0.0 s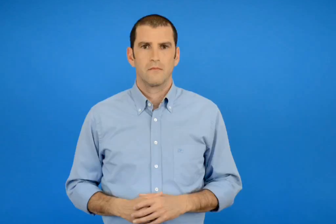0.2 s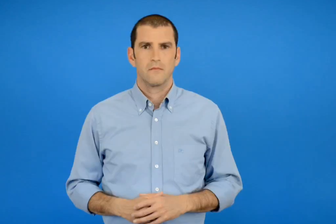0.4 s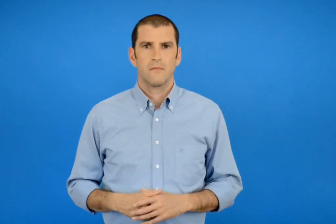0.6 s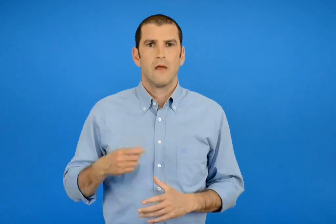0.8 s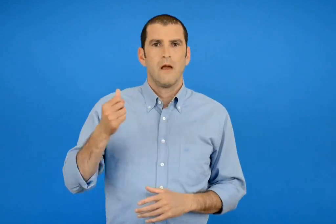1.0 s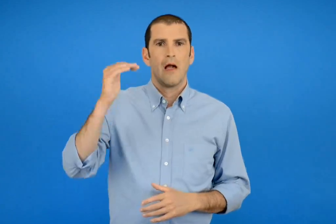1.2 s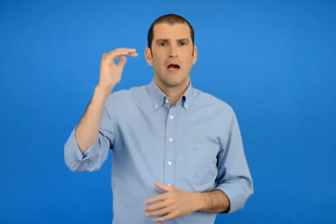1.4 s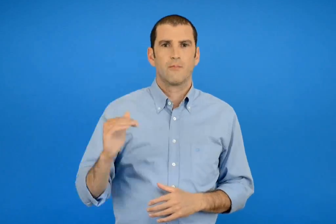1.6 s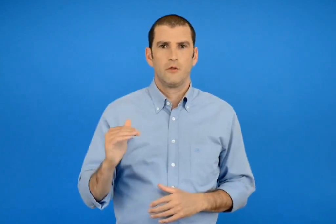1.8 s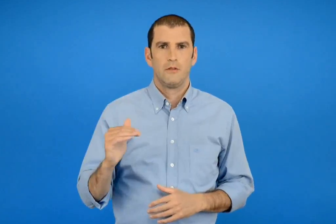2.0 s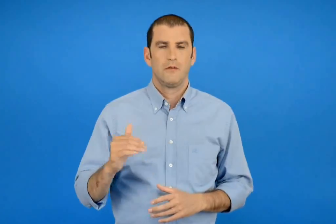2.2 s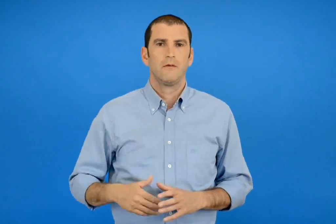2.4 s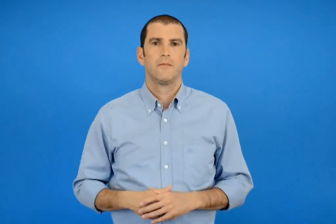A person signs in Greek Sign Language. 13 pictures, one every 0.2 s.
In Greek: στις εκπτώσεις
